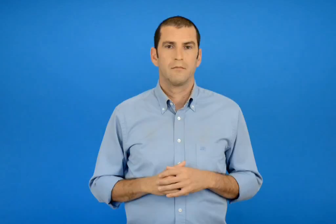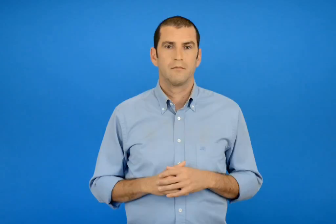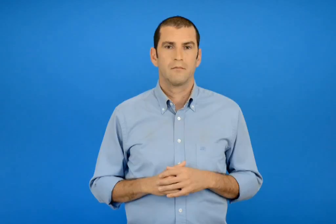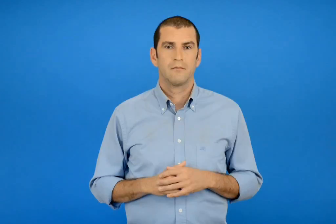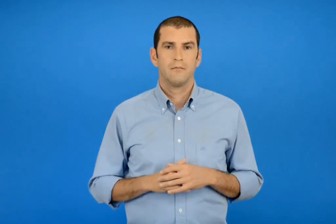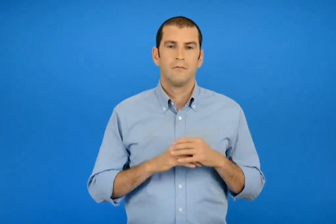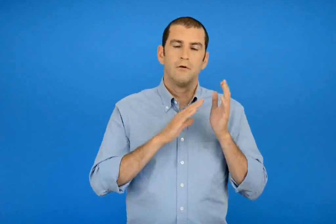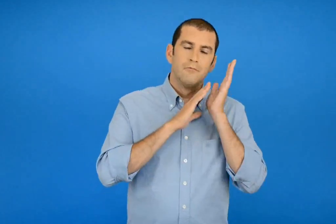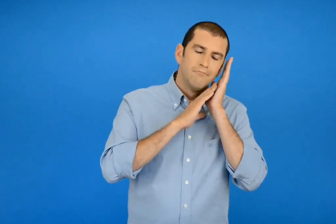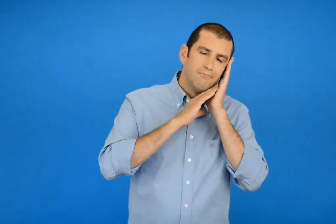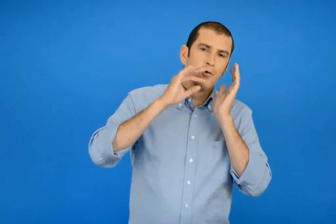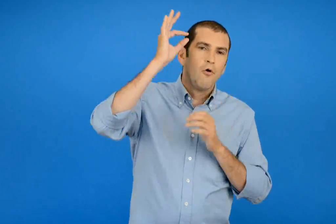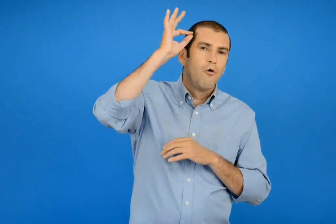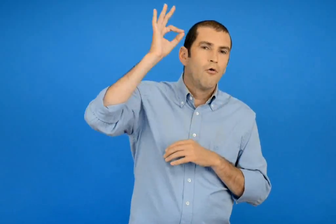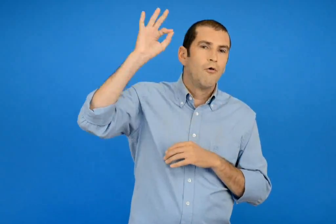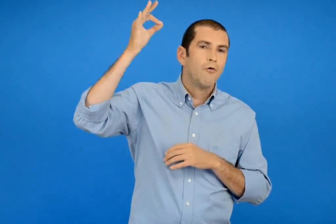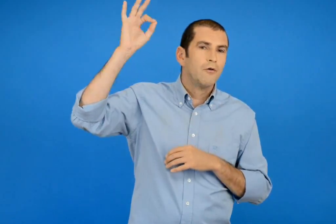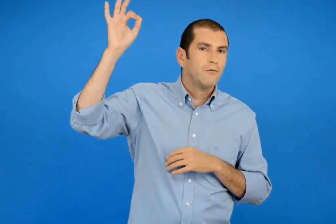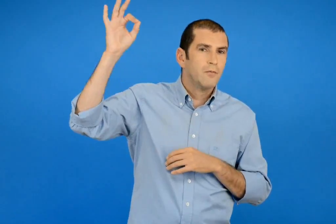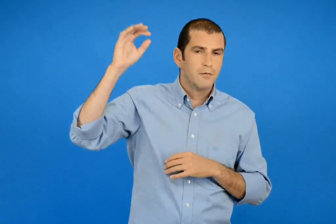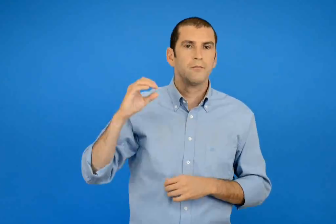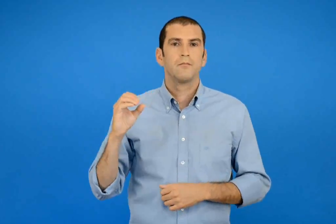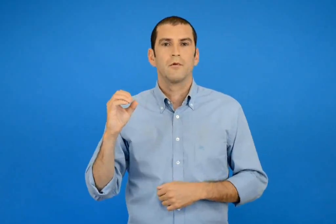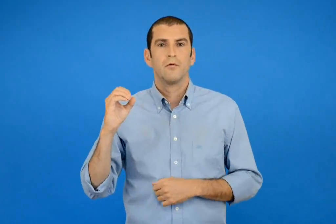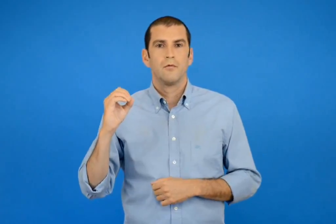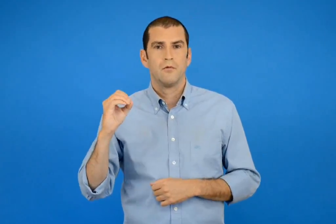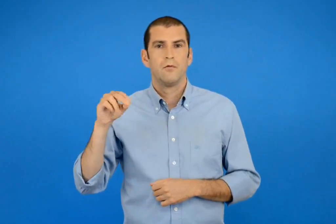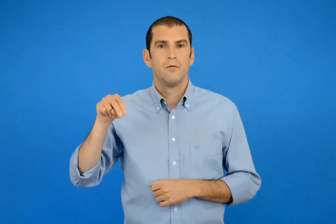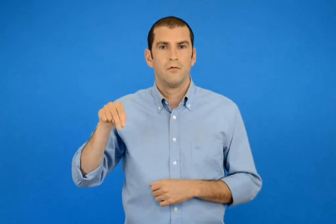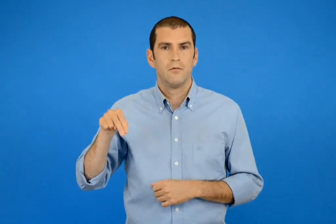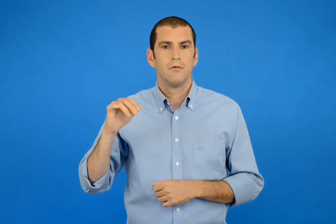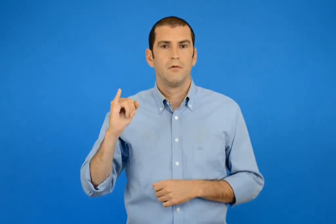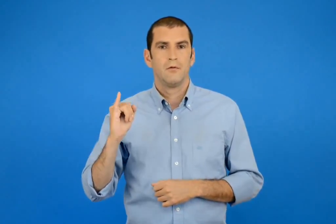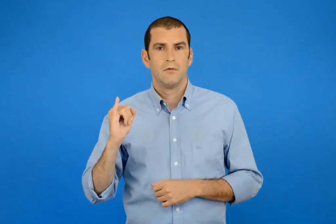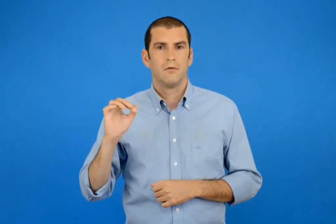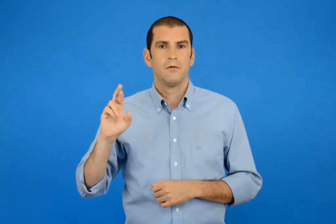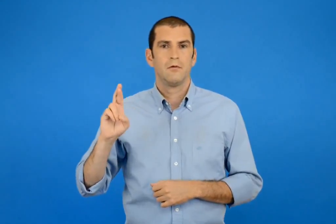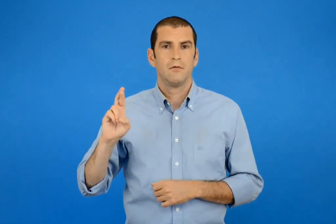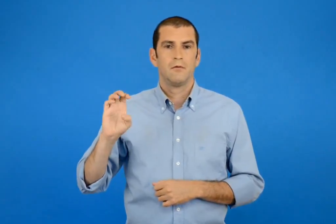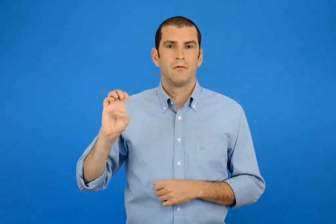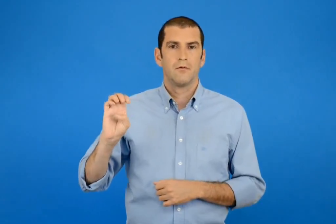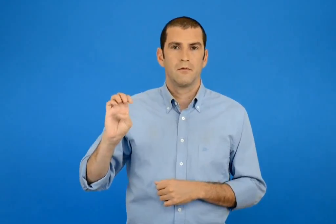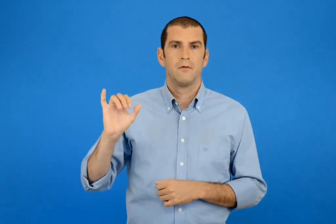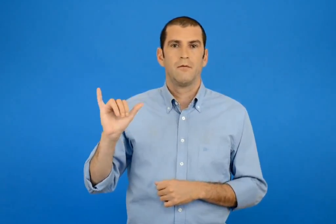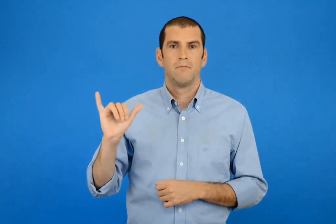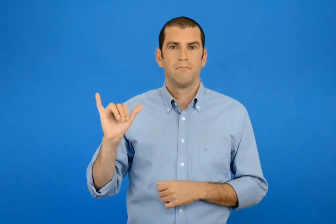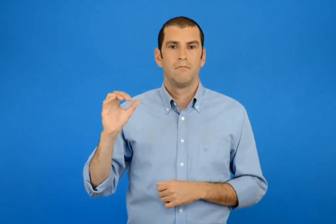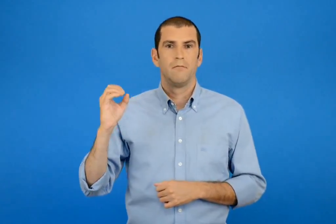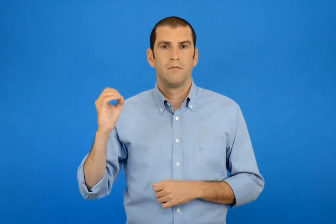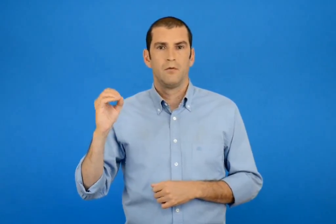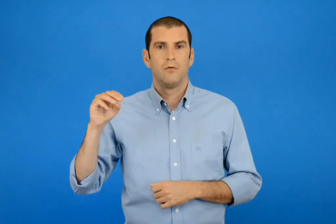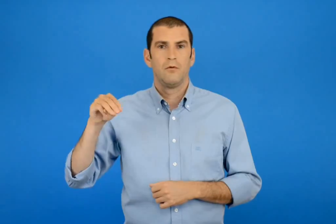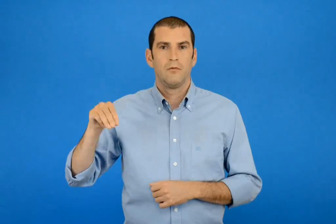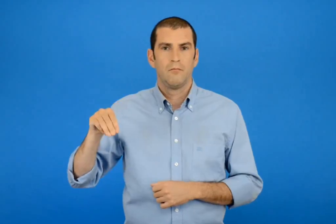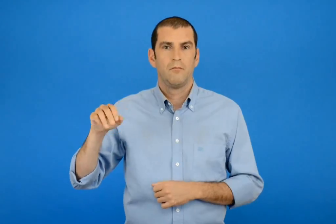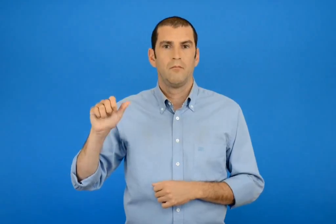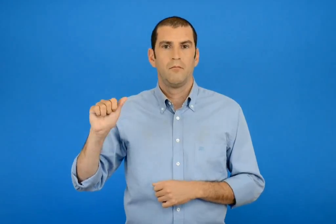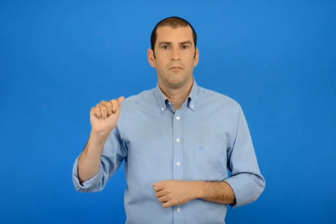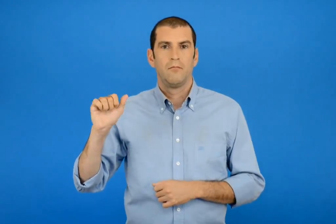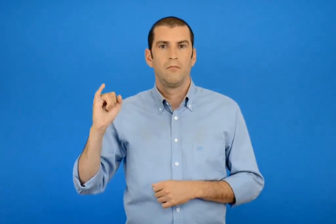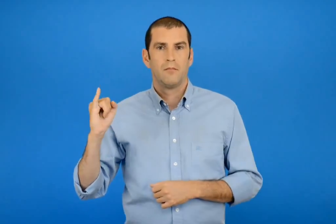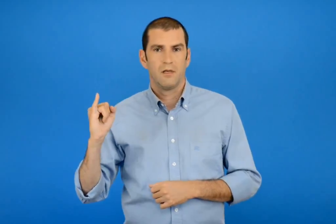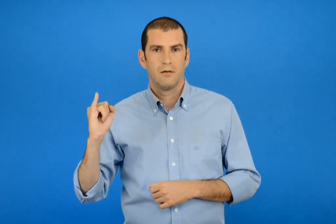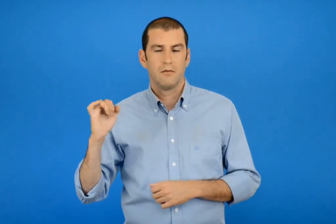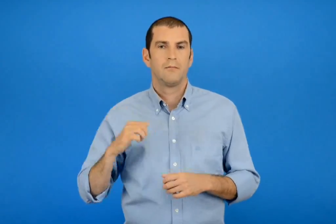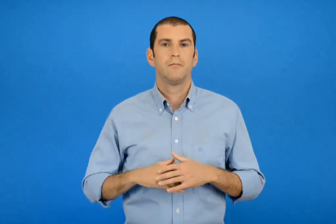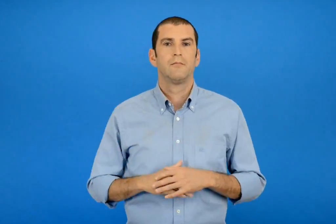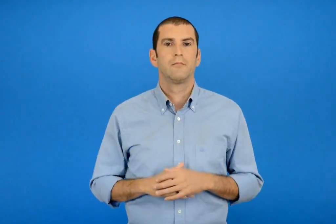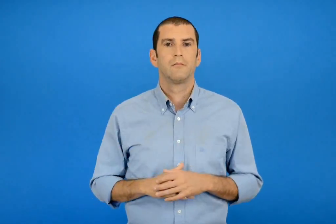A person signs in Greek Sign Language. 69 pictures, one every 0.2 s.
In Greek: ονειρεύομαι
